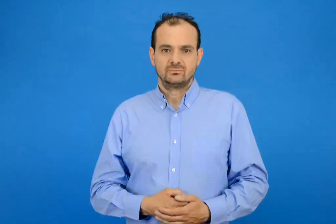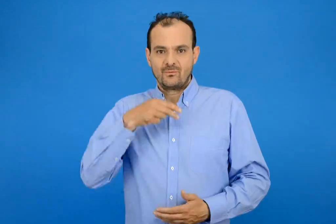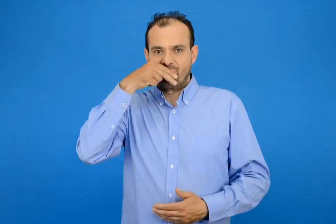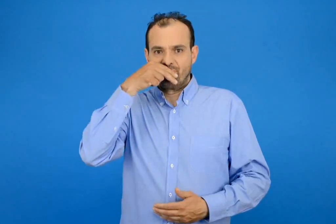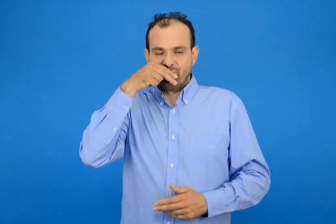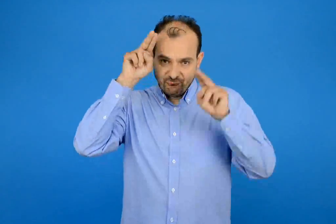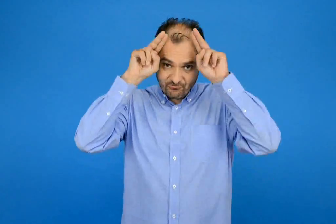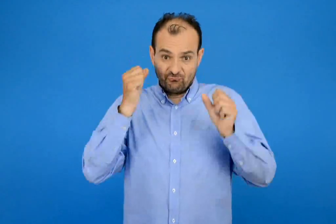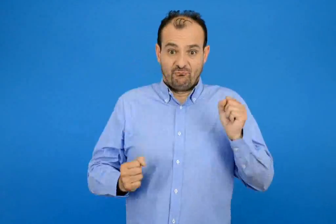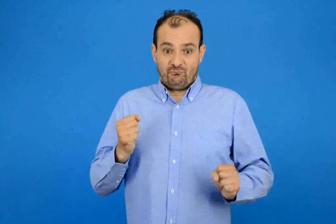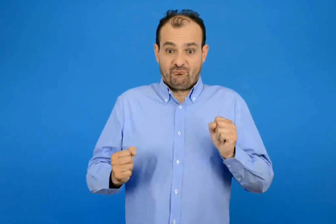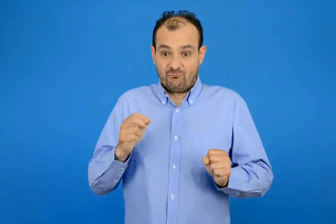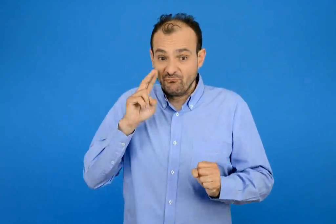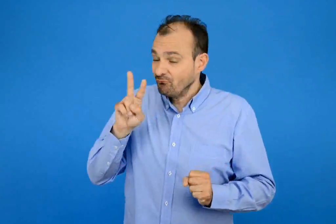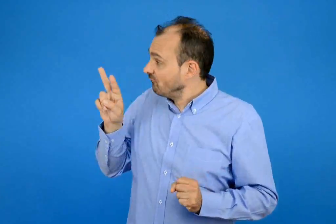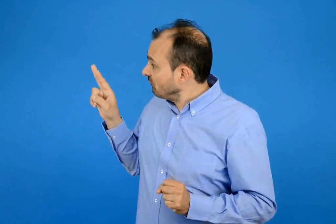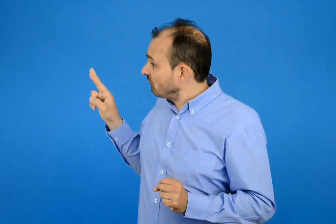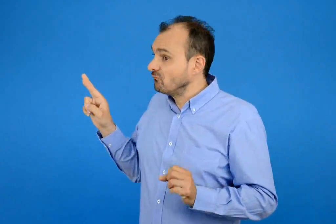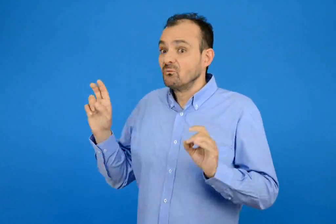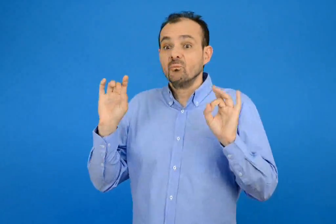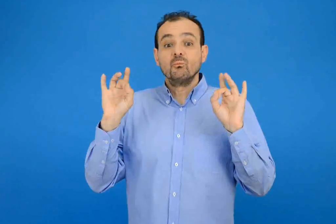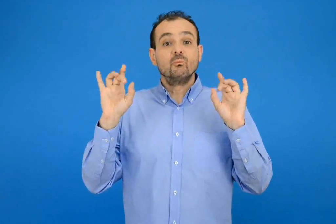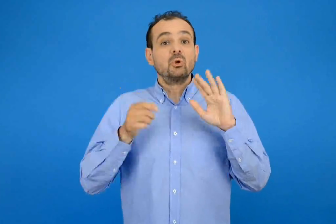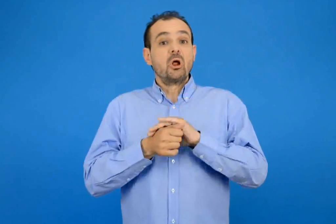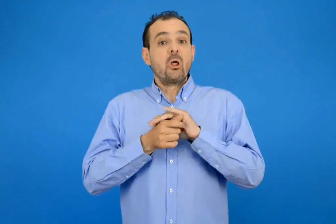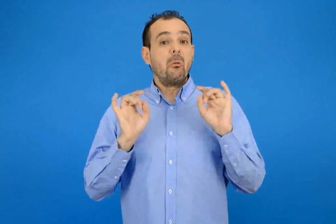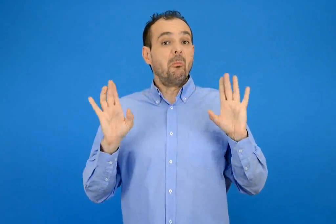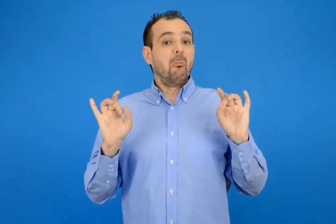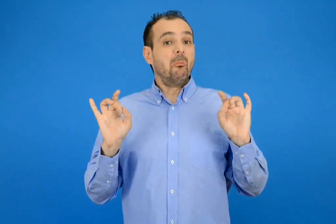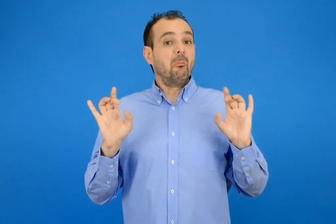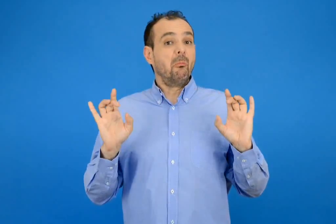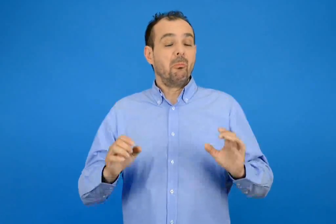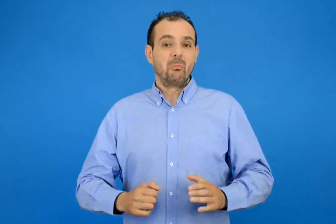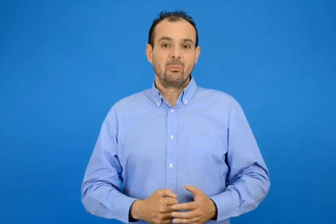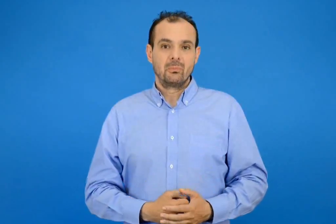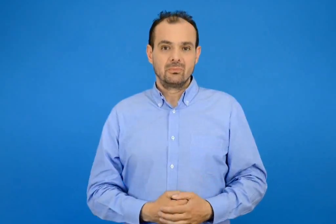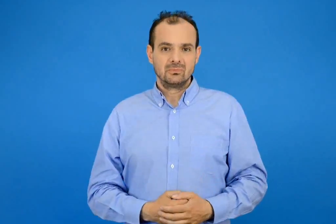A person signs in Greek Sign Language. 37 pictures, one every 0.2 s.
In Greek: κοίταξε πίσω του πουθενά η χελώνα
